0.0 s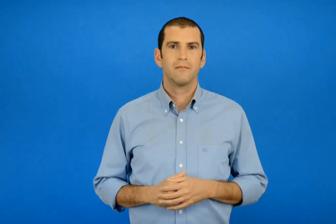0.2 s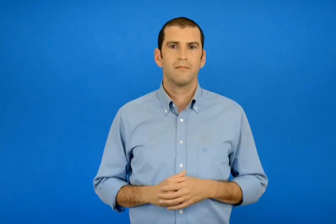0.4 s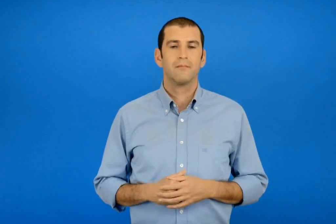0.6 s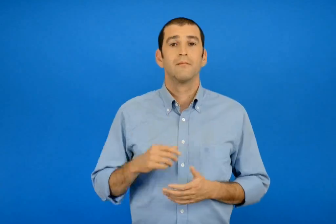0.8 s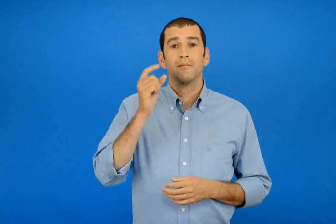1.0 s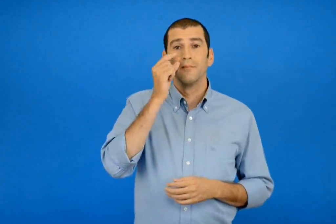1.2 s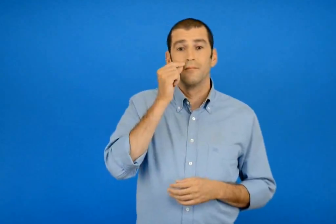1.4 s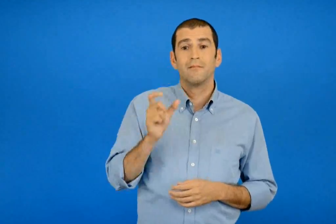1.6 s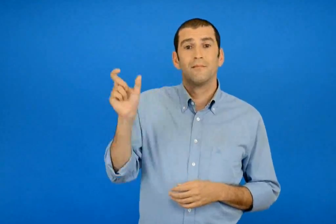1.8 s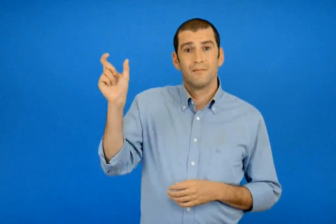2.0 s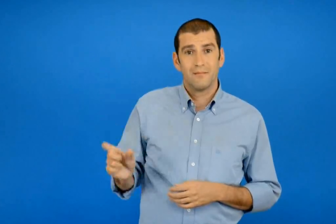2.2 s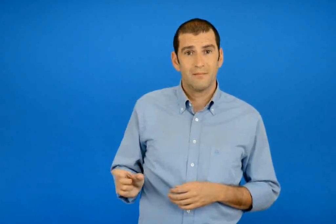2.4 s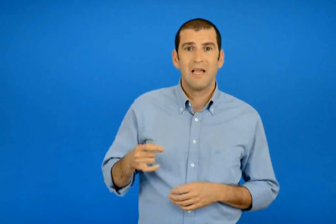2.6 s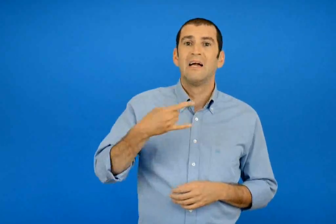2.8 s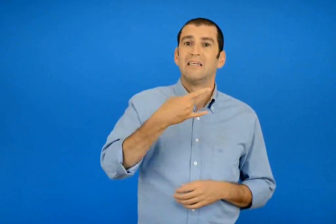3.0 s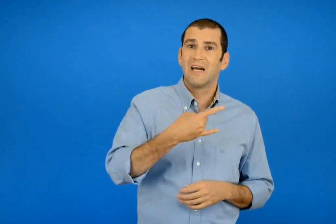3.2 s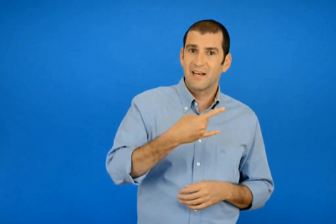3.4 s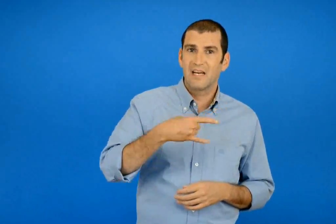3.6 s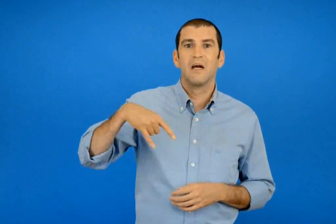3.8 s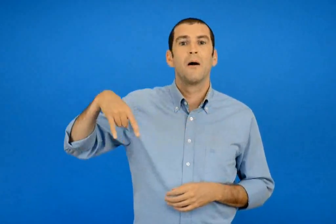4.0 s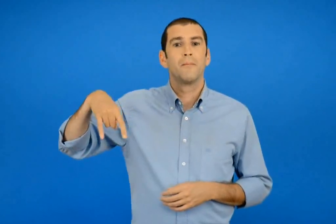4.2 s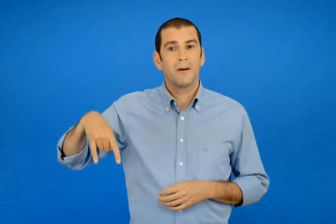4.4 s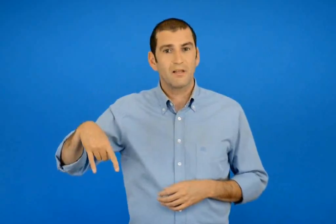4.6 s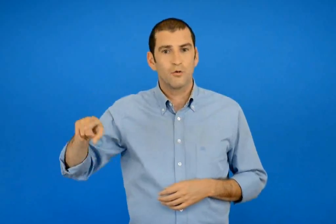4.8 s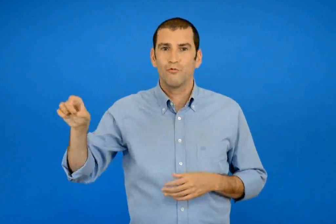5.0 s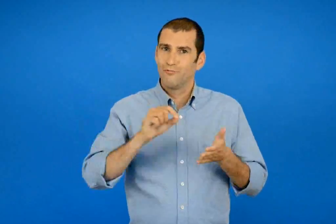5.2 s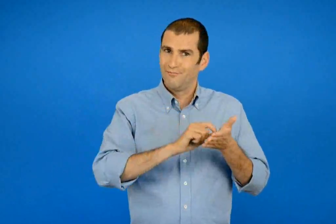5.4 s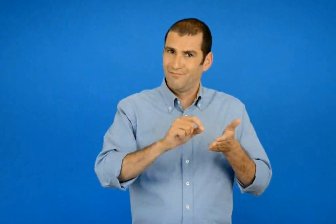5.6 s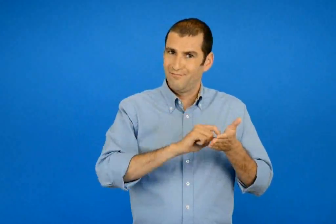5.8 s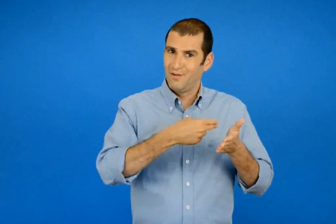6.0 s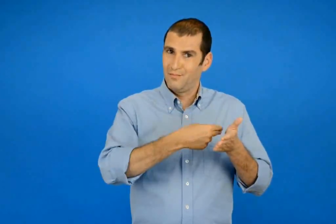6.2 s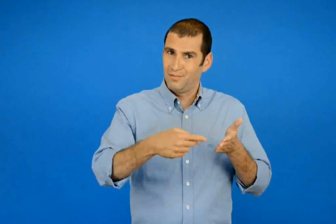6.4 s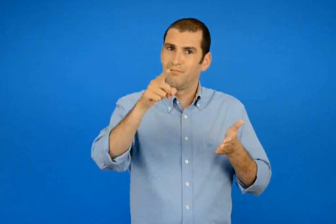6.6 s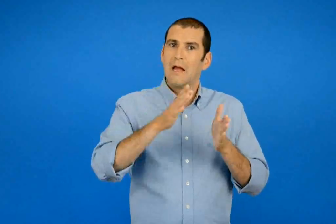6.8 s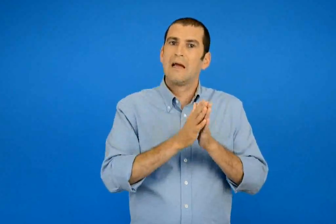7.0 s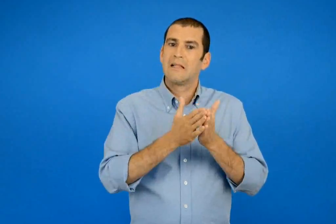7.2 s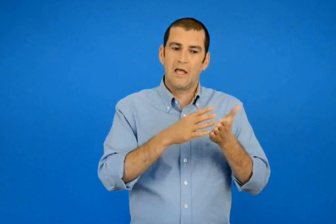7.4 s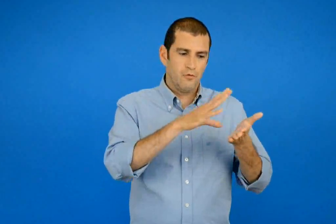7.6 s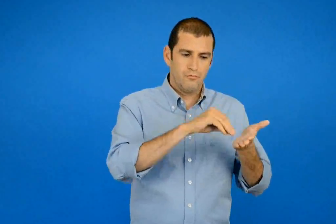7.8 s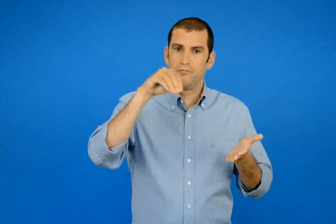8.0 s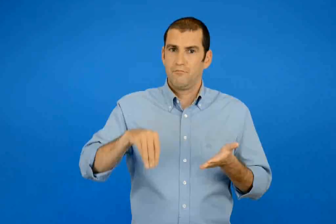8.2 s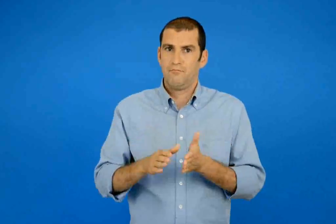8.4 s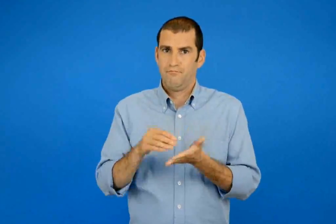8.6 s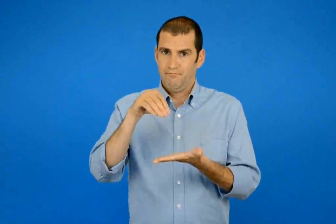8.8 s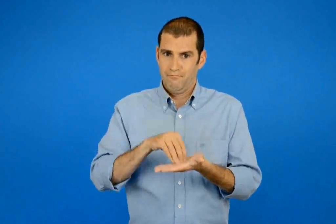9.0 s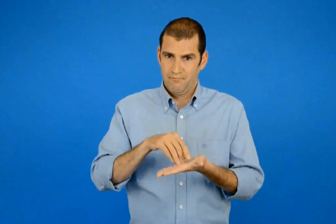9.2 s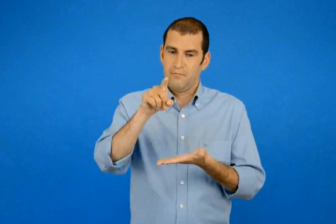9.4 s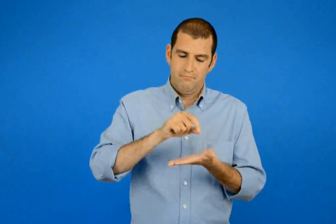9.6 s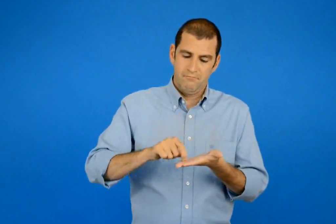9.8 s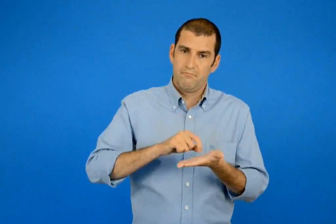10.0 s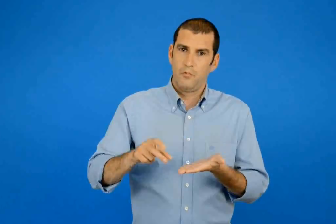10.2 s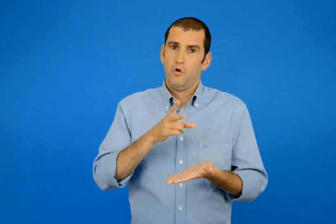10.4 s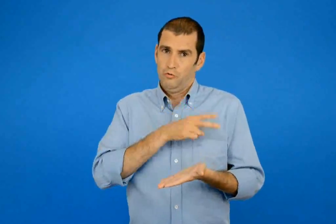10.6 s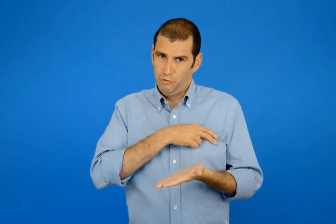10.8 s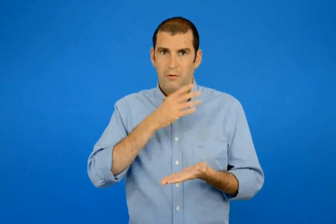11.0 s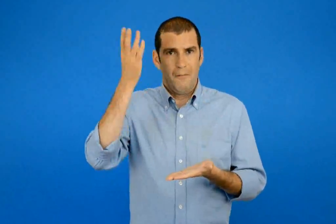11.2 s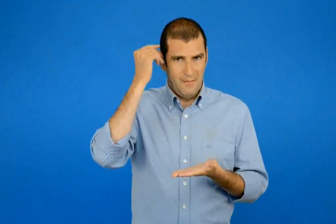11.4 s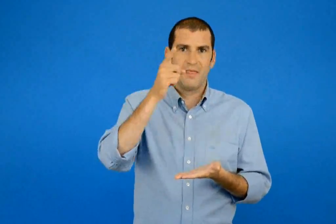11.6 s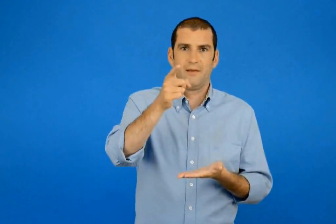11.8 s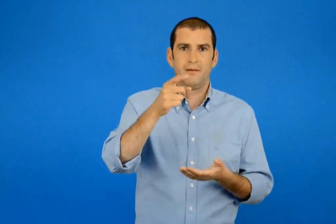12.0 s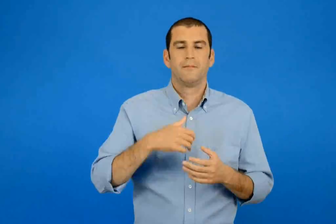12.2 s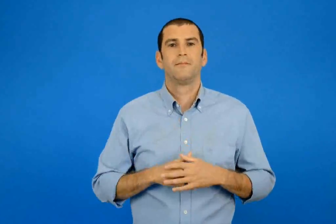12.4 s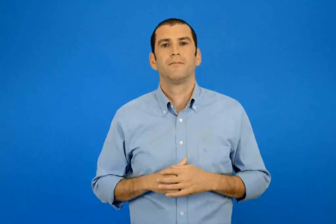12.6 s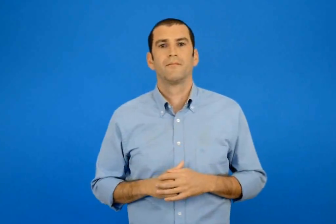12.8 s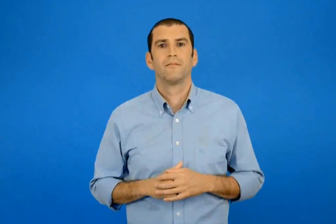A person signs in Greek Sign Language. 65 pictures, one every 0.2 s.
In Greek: αντίγραψε στο τετράδιο σου αυτό που έγραψε ο ζ παπαντωνίου και μαθέ να το γράφεις σωστά
